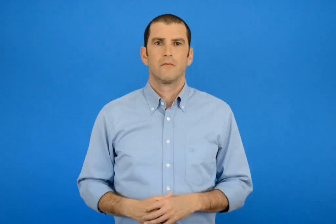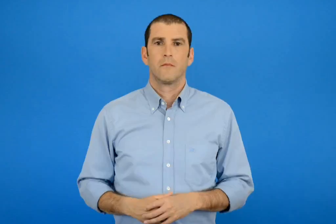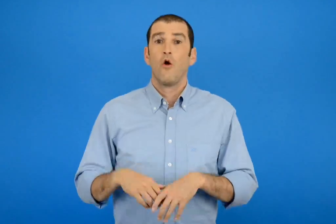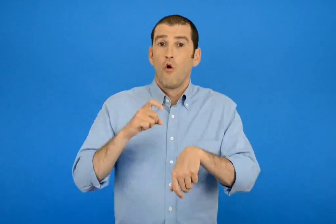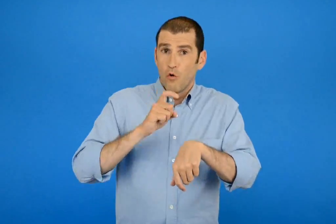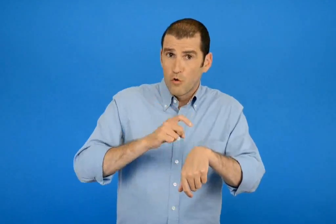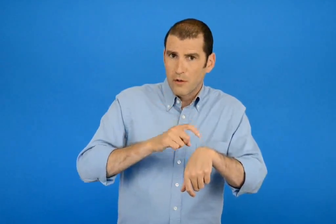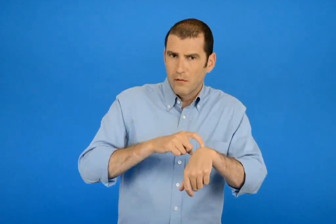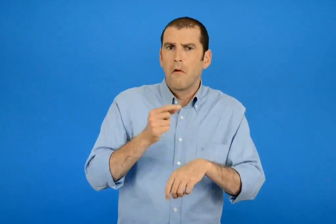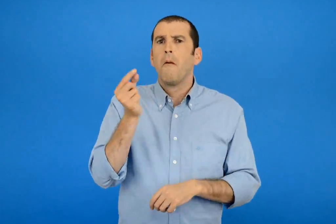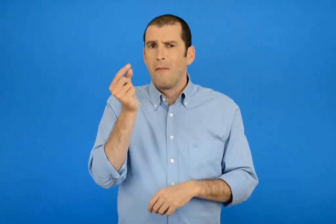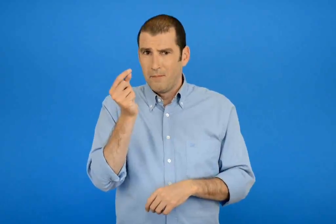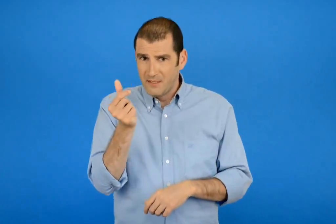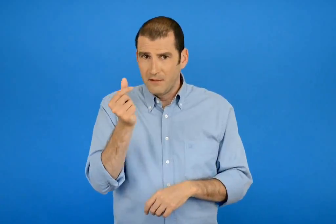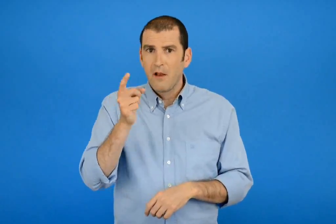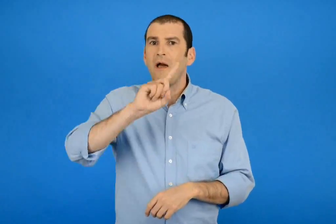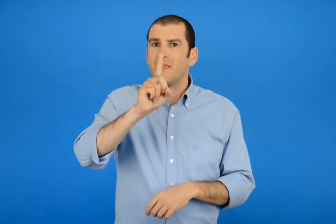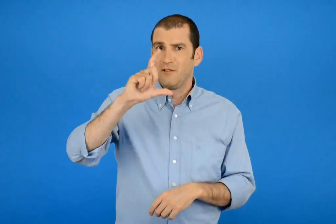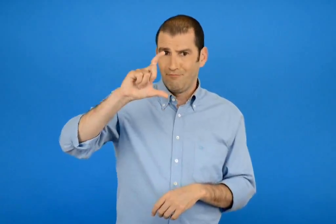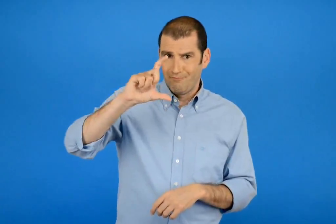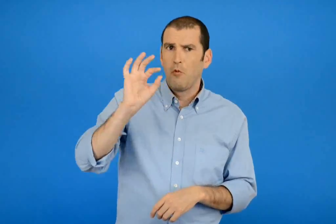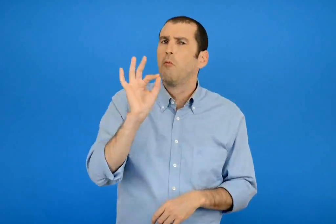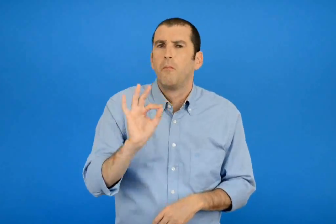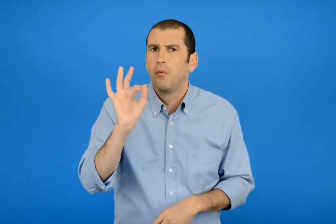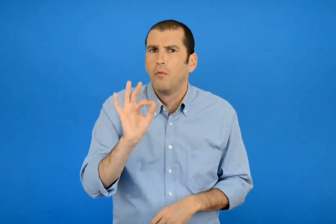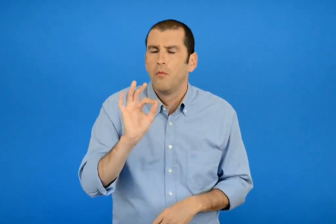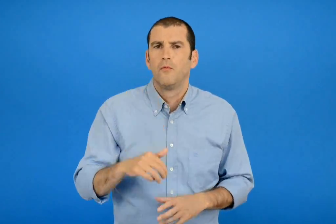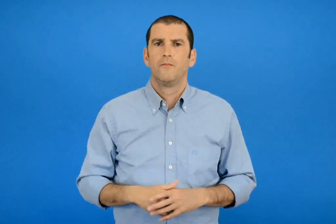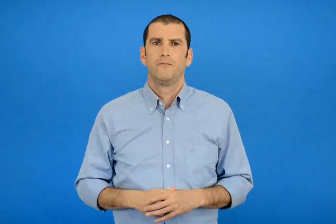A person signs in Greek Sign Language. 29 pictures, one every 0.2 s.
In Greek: που είναι ο λεπτοδείκτης όταν η ωρά είναι και μισή ;
